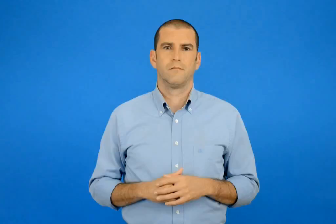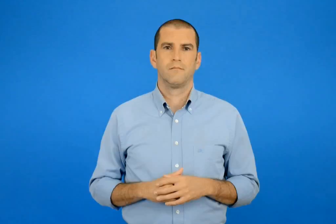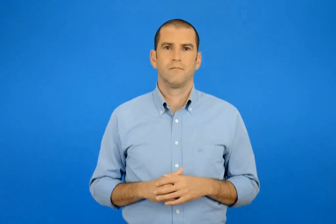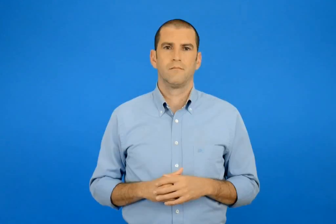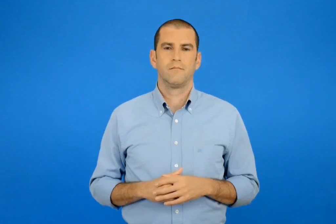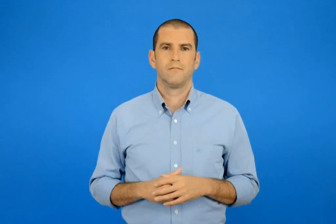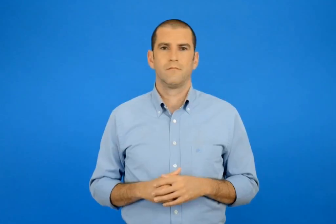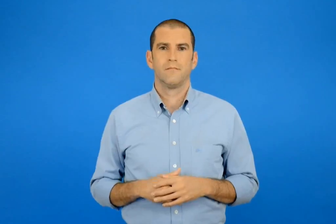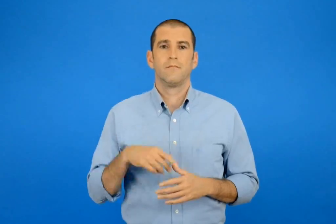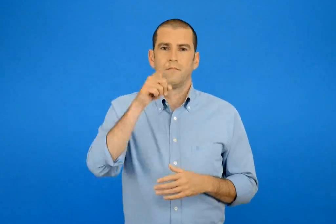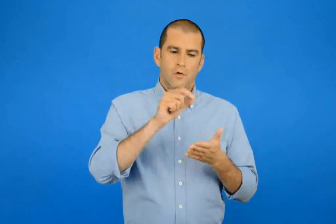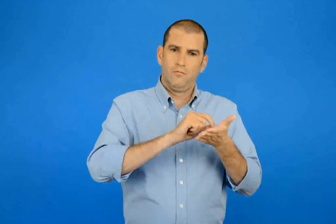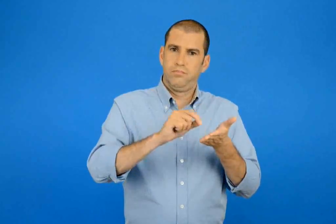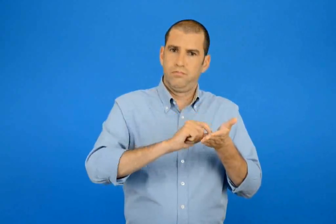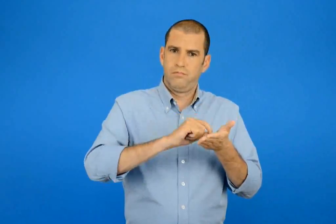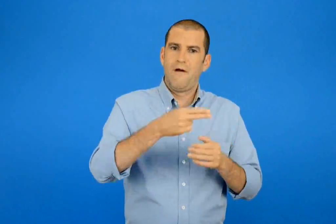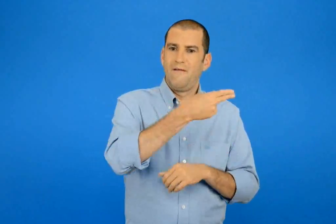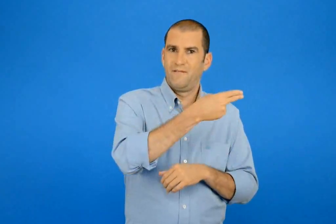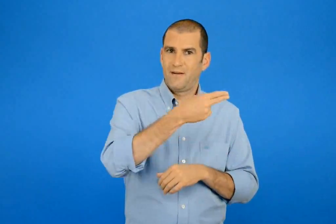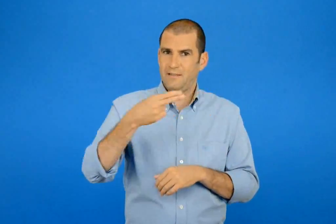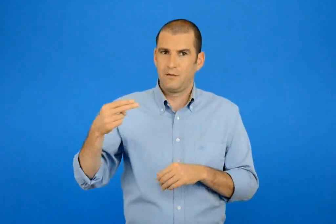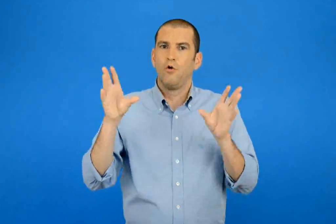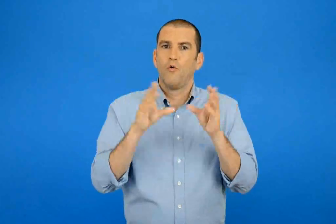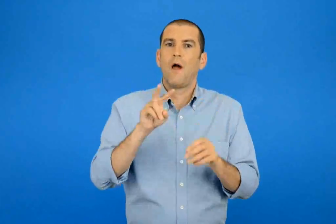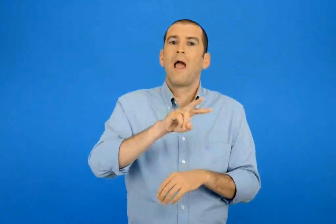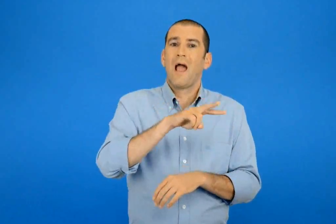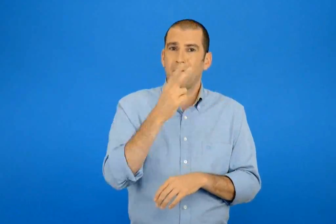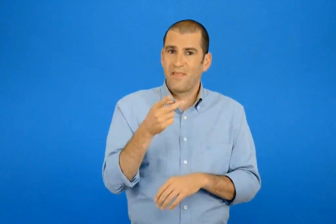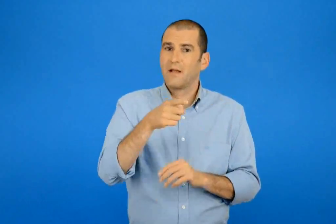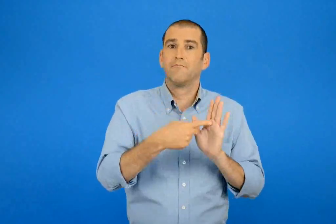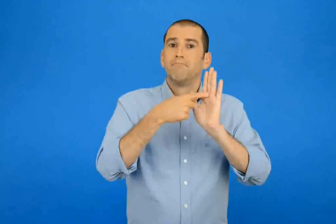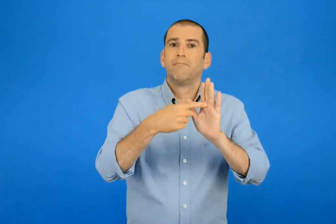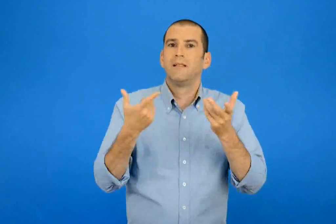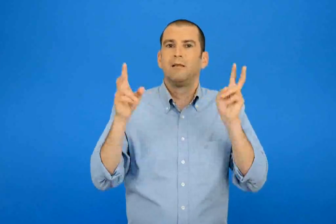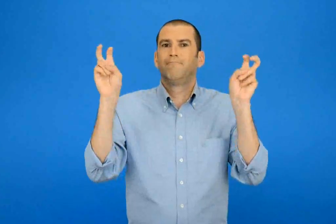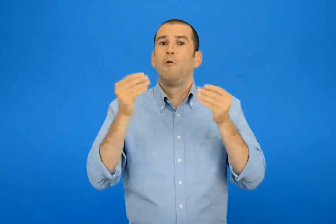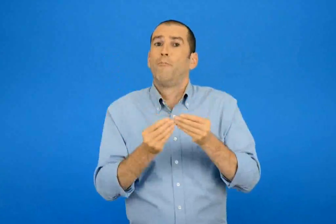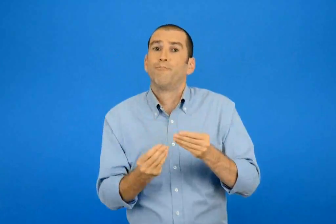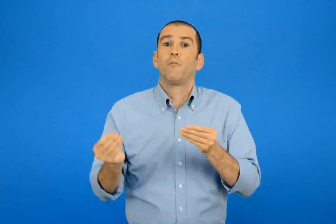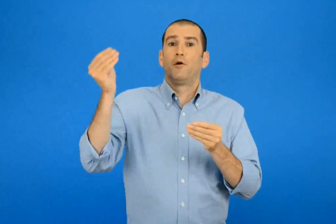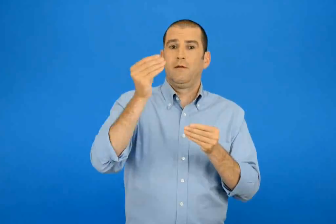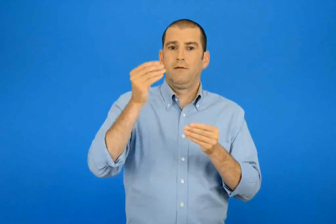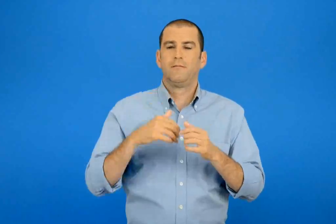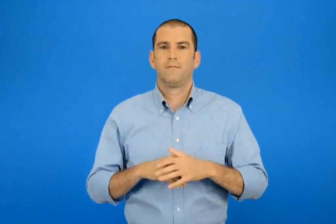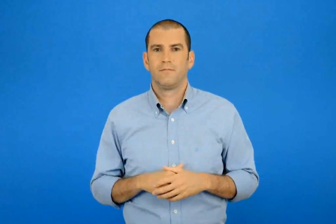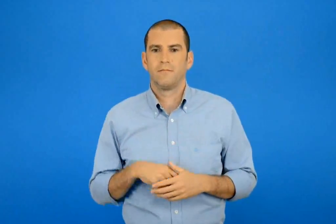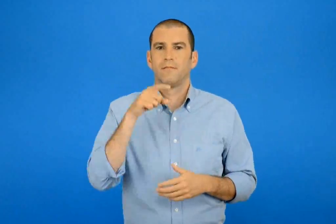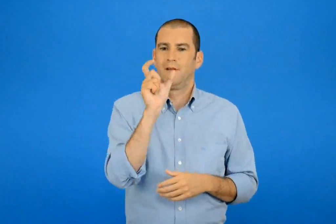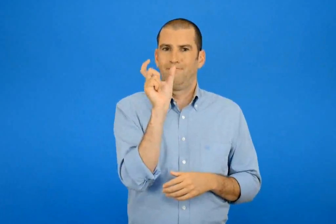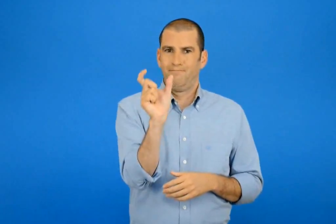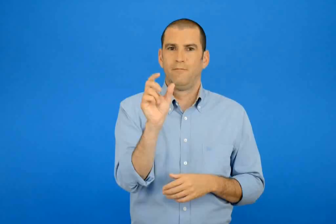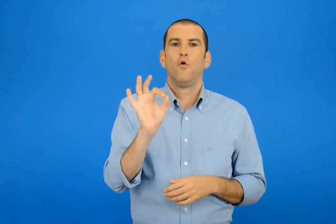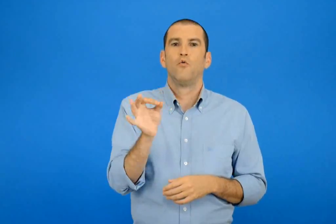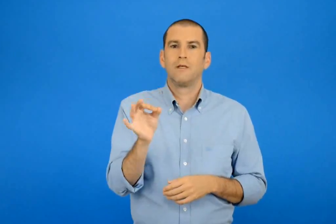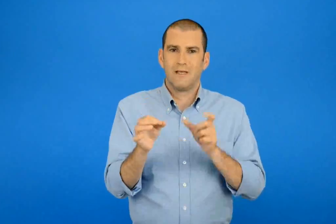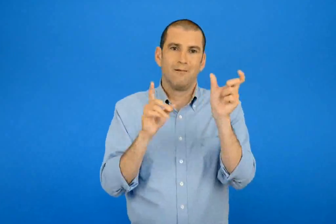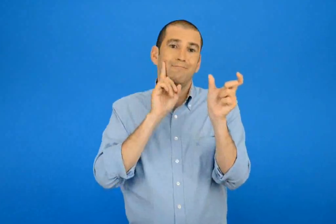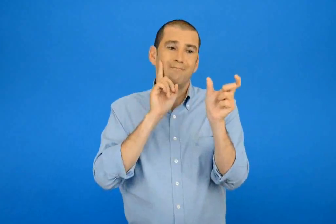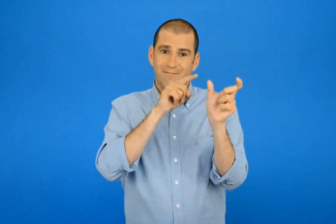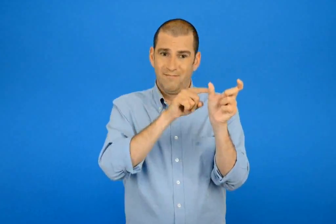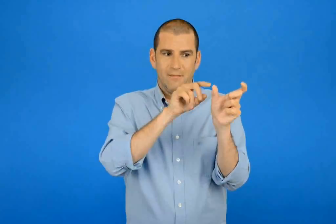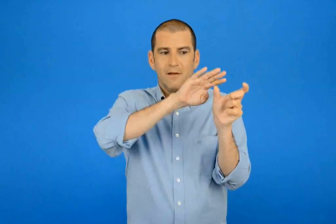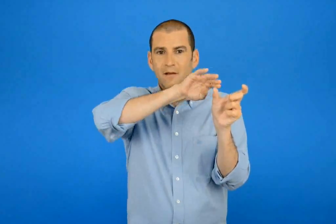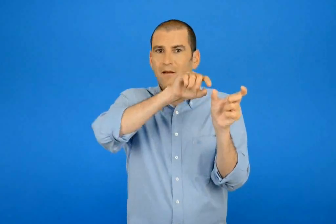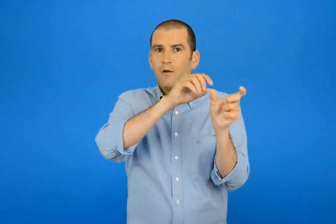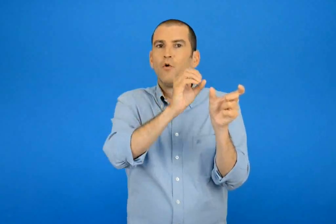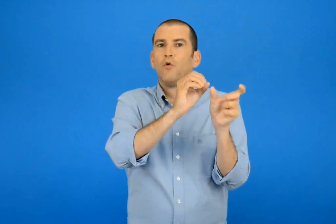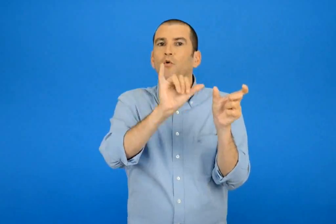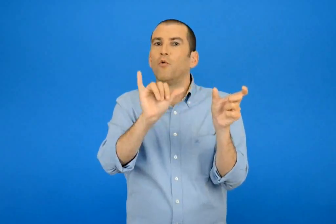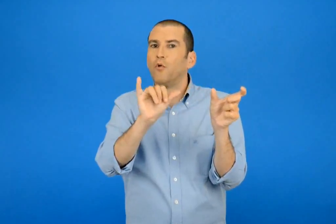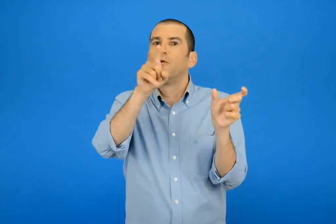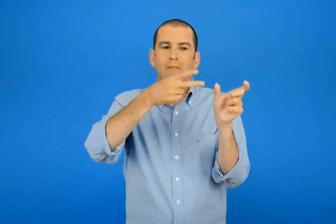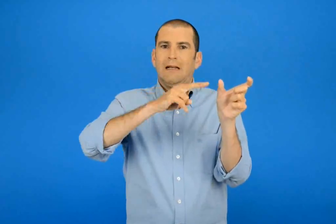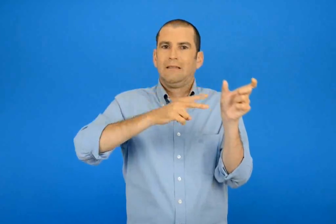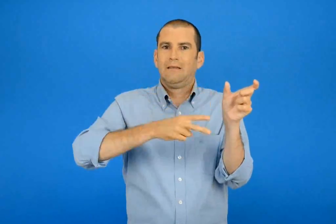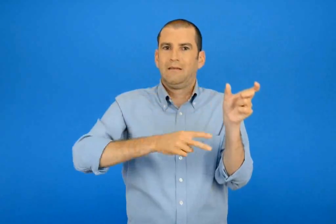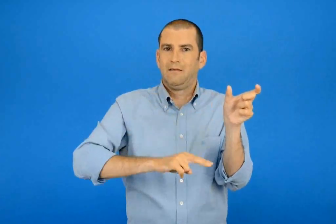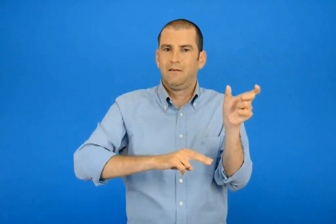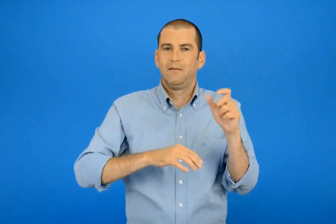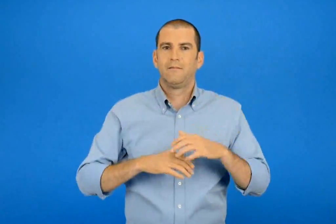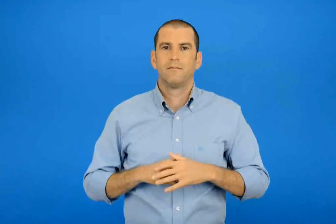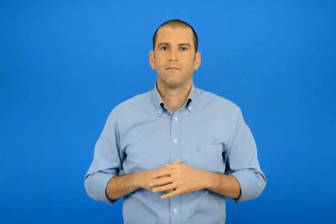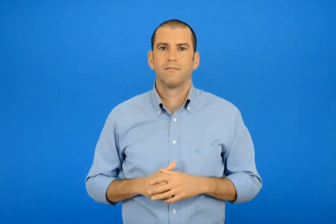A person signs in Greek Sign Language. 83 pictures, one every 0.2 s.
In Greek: να σχηματίζεις φράσεις με επίθετα που δηλώνουν πιο πολύ να κλίνεις τα θηλυκά ουσιαστικά σε ου
